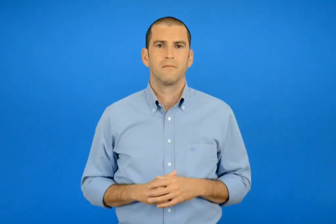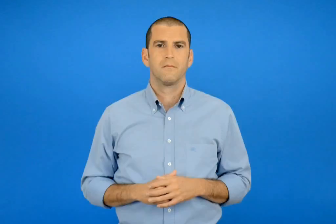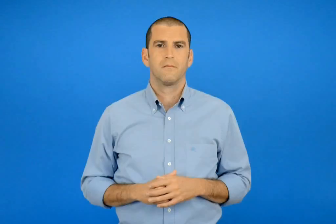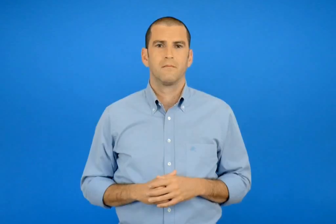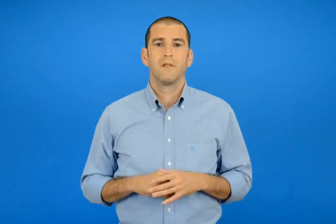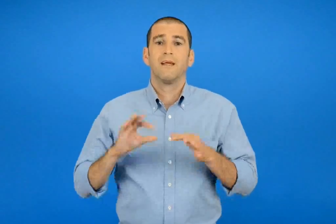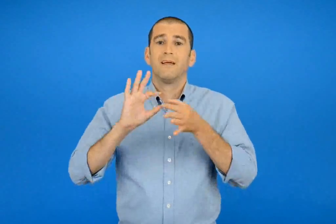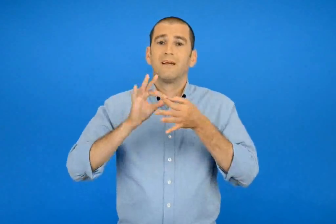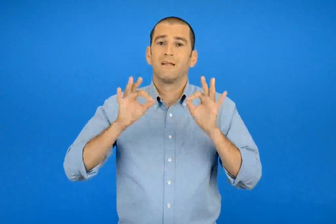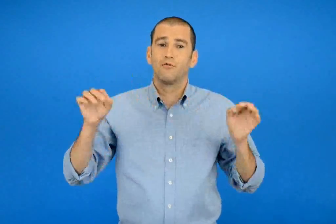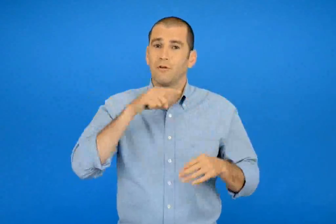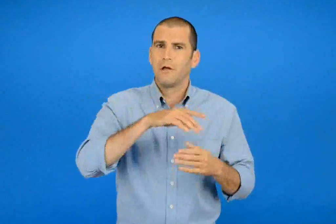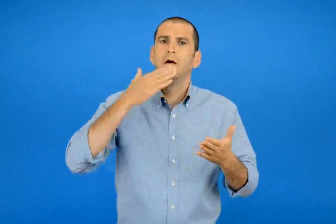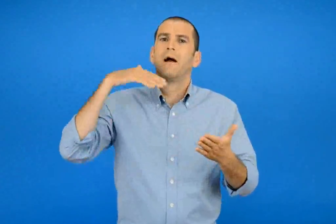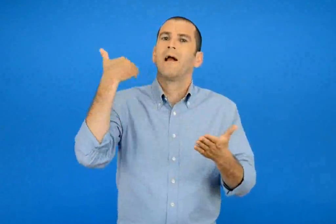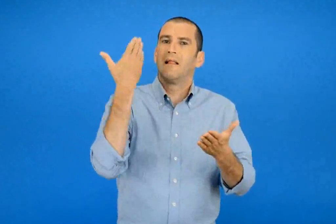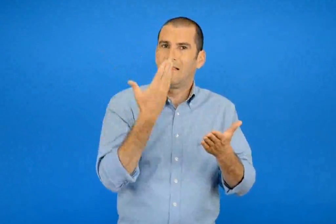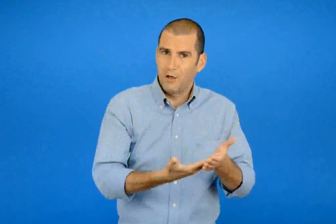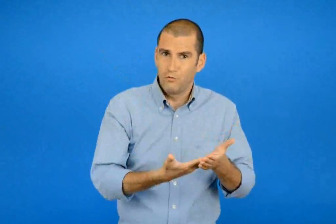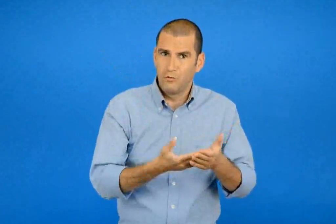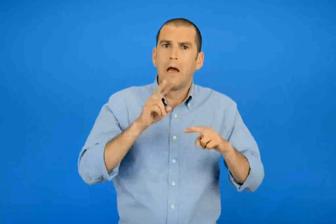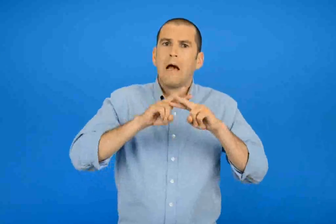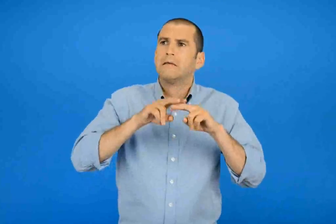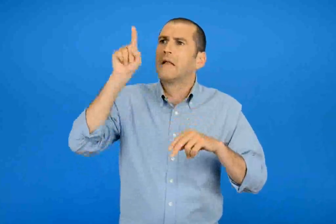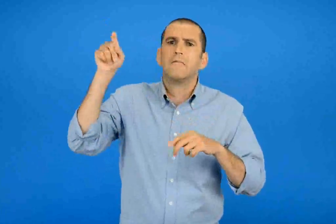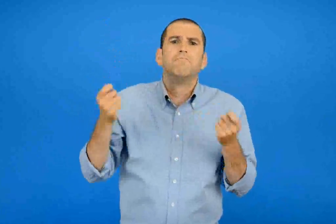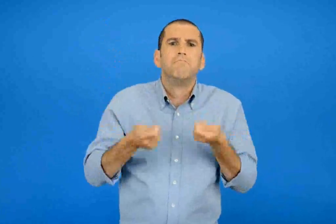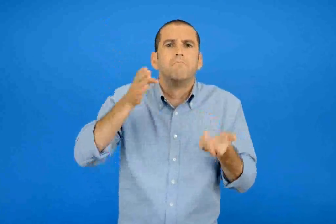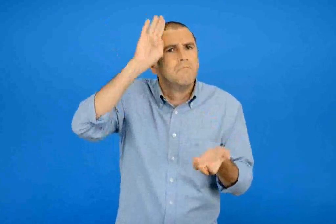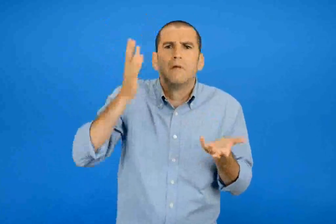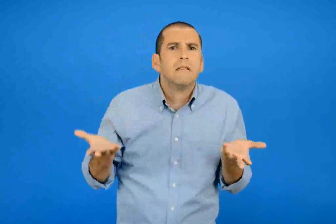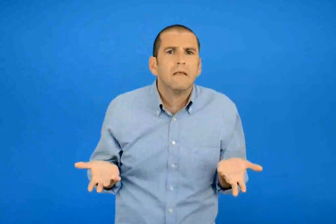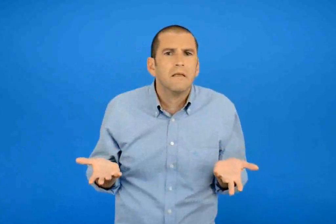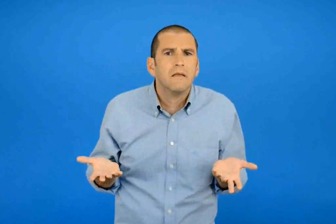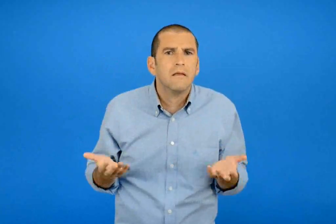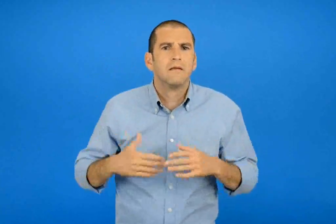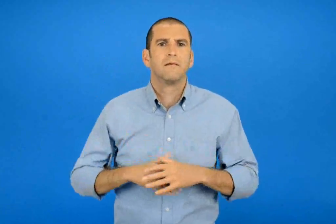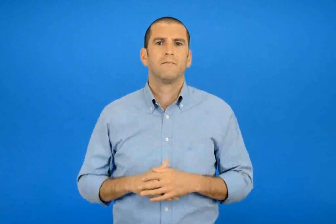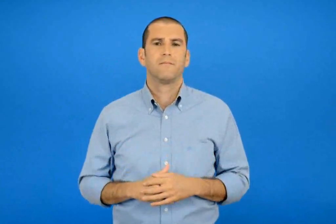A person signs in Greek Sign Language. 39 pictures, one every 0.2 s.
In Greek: τι συνέβη στο αστεράκι στο τέλος της ιστορίας ;
